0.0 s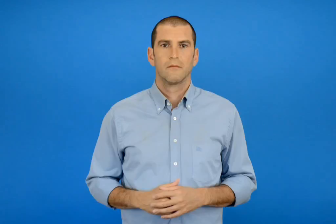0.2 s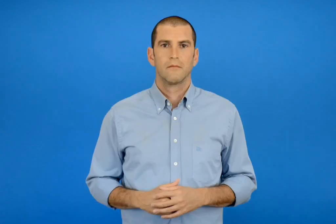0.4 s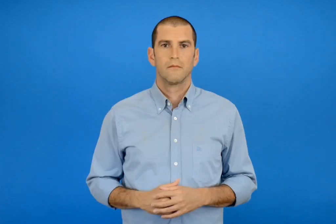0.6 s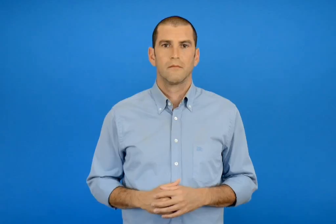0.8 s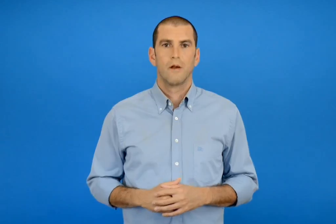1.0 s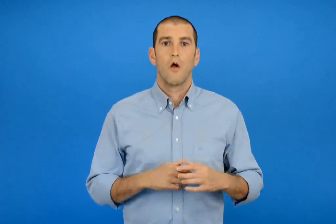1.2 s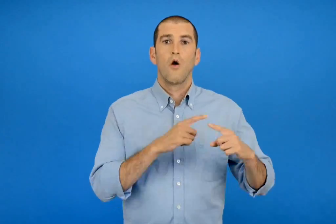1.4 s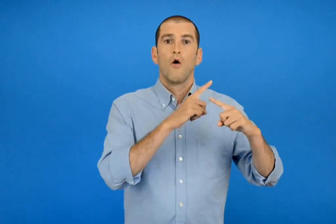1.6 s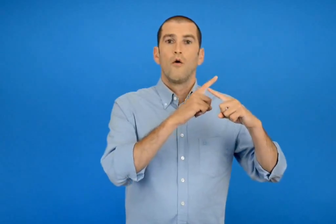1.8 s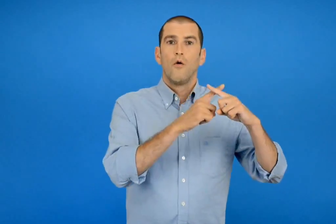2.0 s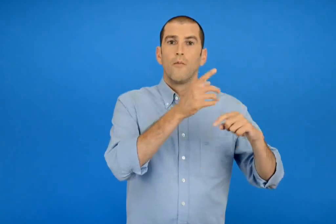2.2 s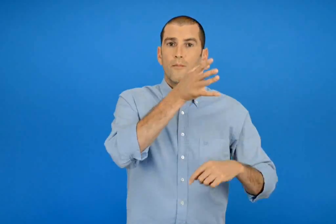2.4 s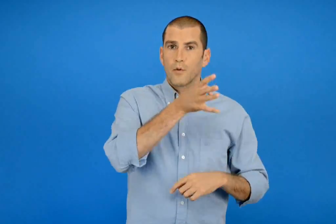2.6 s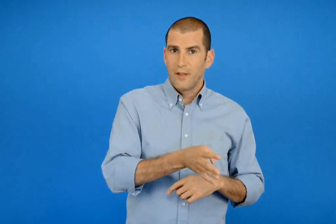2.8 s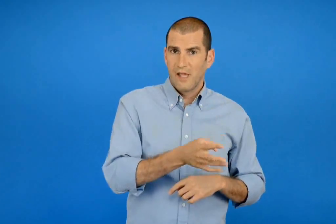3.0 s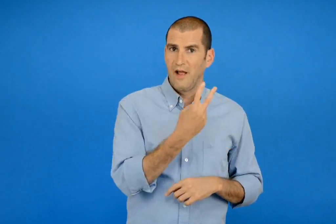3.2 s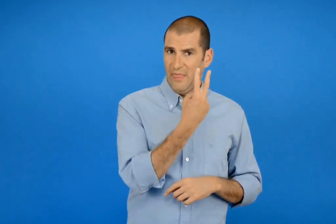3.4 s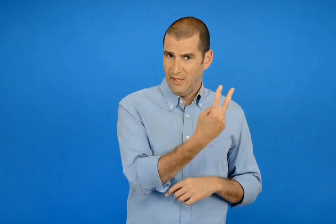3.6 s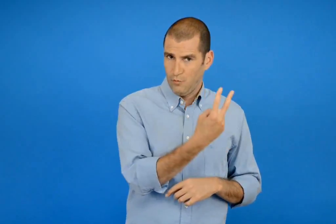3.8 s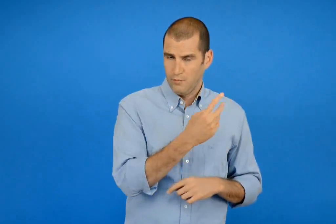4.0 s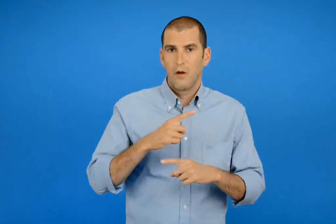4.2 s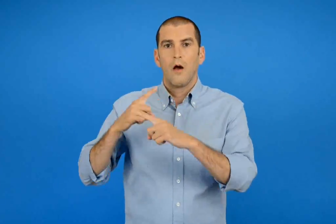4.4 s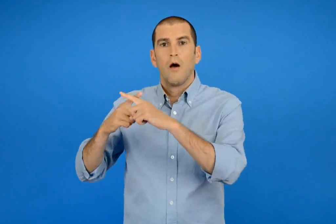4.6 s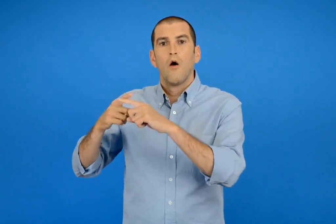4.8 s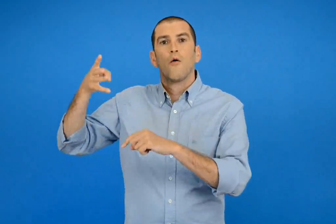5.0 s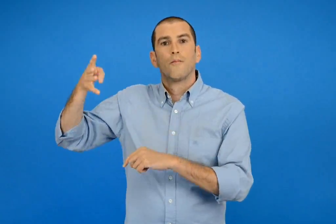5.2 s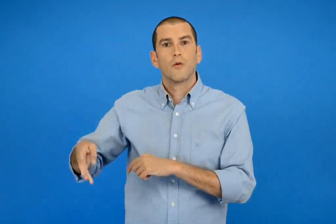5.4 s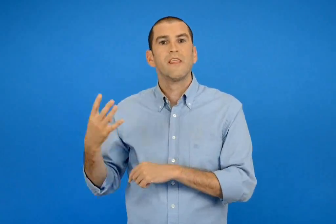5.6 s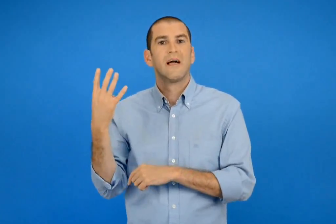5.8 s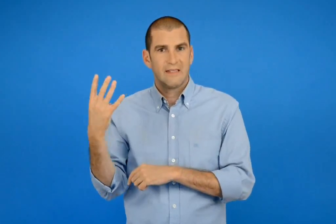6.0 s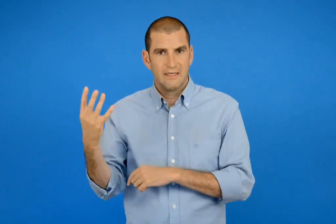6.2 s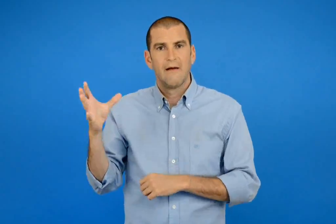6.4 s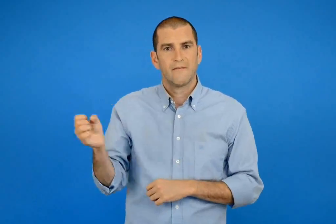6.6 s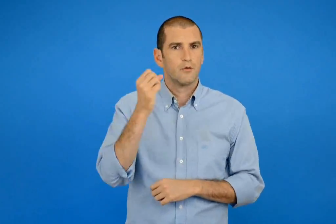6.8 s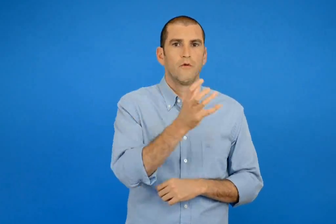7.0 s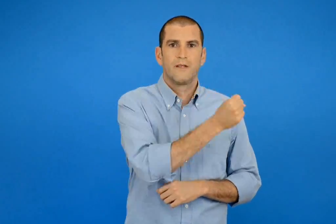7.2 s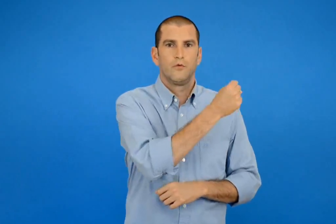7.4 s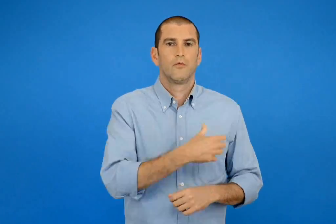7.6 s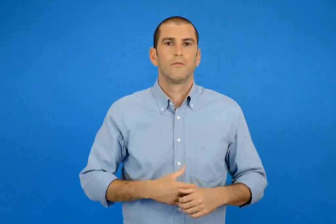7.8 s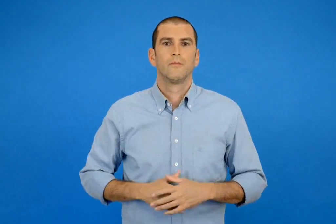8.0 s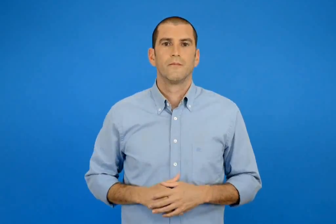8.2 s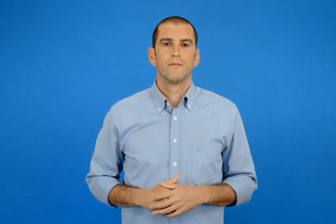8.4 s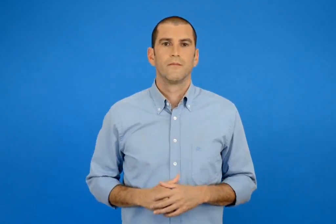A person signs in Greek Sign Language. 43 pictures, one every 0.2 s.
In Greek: βρίσκω την προπαίδεια του 2 και του 4
